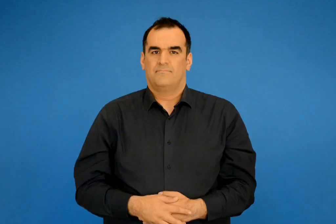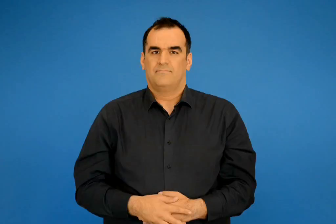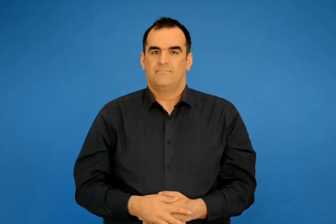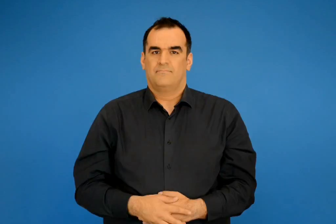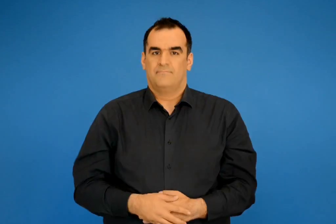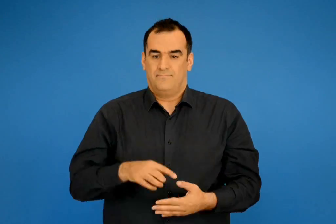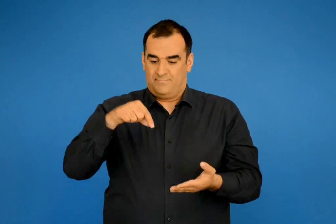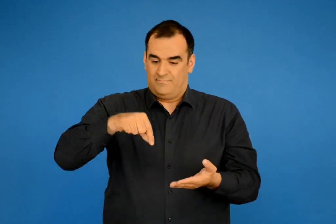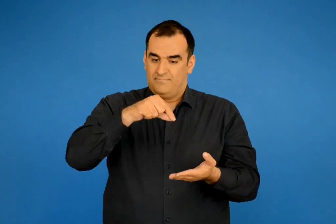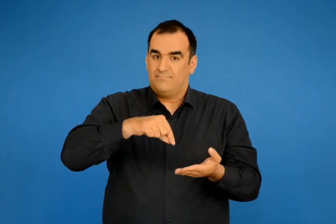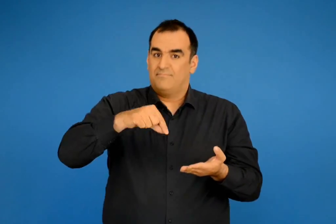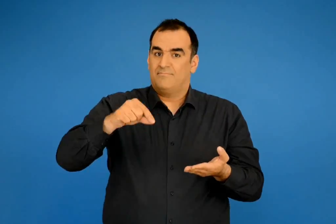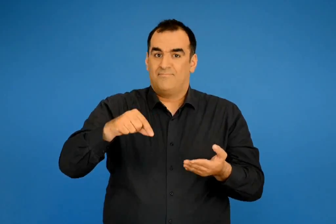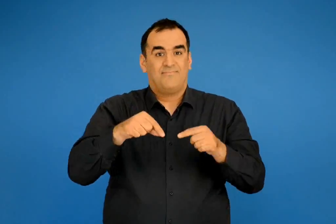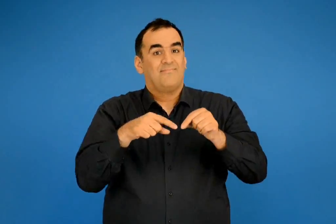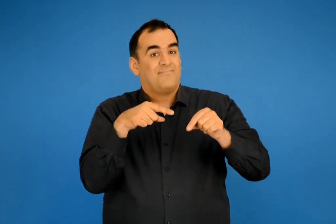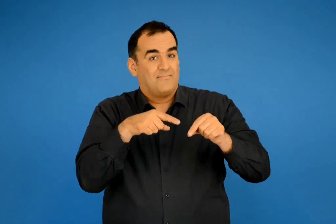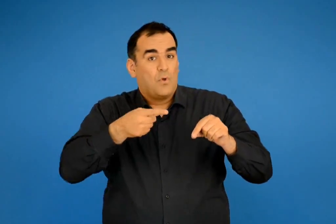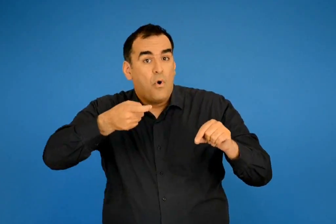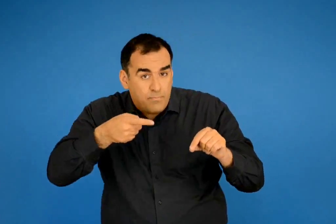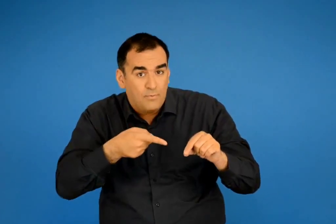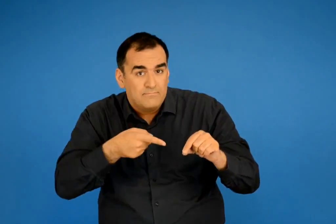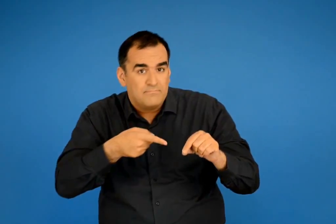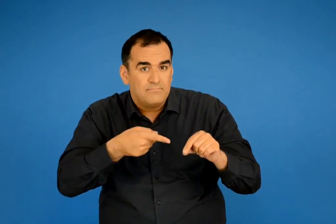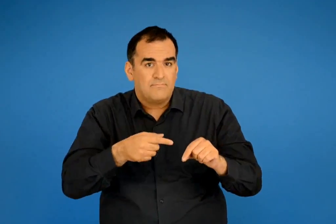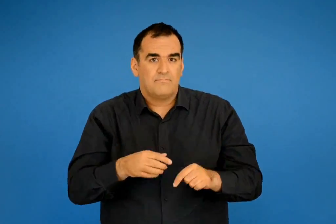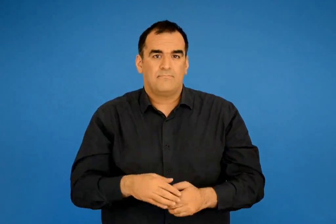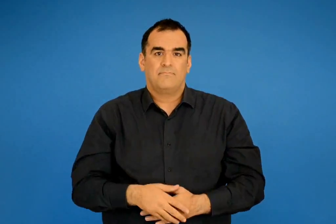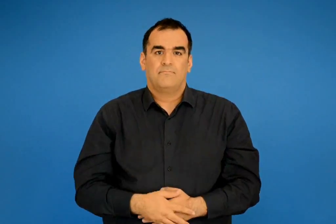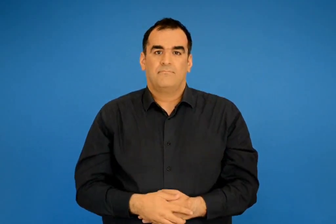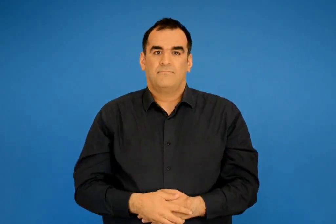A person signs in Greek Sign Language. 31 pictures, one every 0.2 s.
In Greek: είναι όπλο η πένα ;
